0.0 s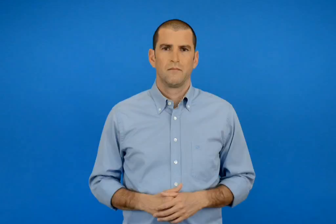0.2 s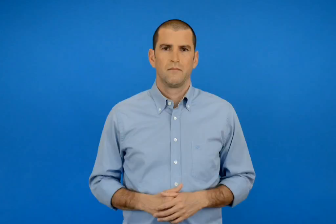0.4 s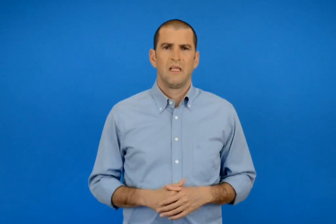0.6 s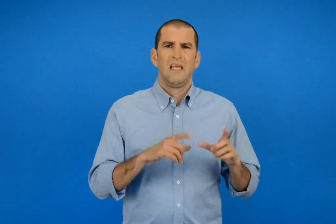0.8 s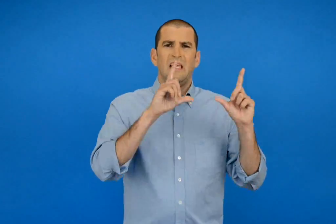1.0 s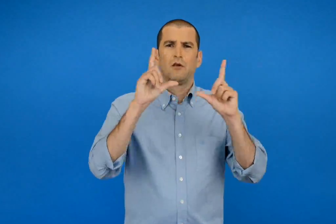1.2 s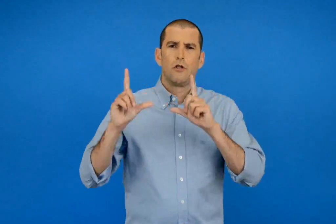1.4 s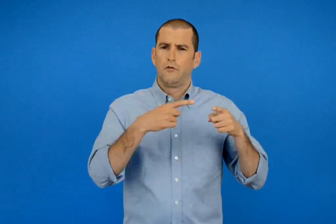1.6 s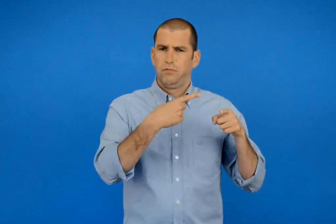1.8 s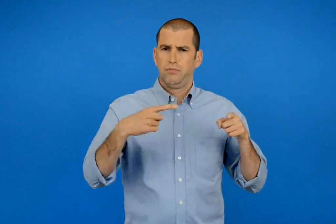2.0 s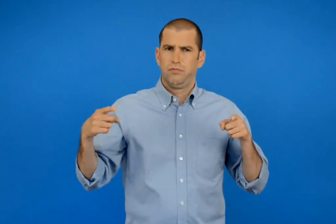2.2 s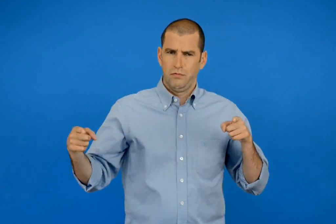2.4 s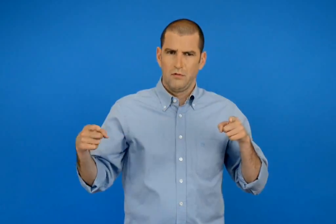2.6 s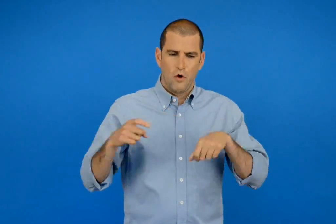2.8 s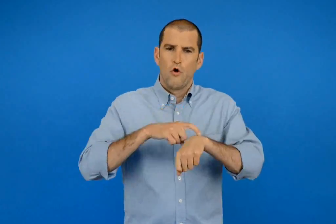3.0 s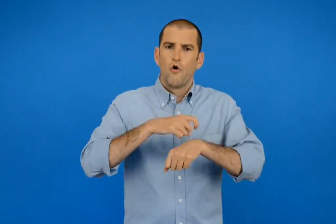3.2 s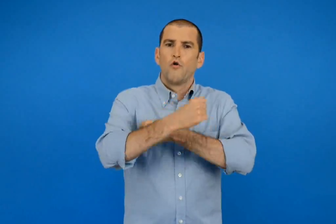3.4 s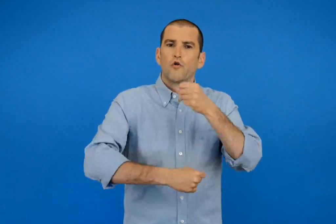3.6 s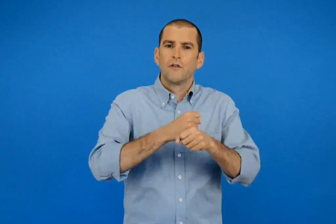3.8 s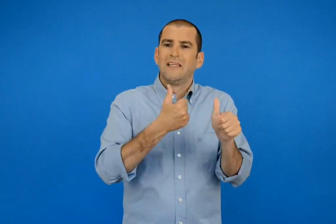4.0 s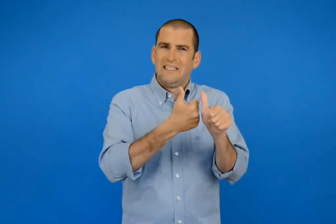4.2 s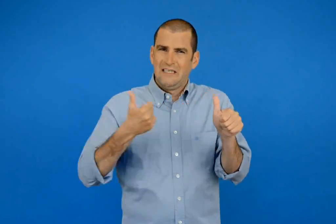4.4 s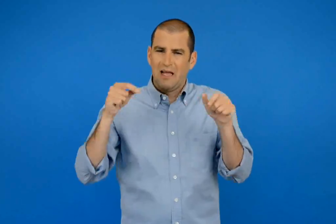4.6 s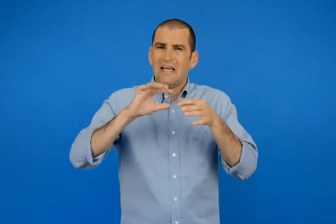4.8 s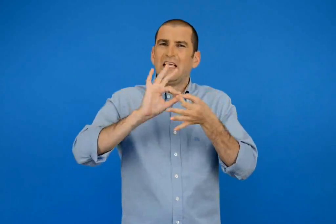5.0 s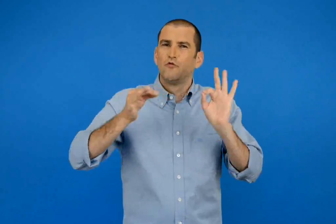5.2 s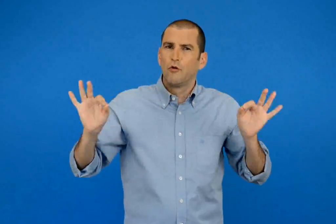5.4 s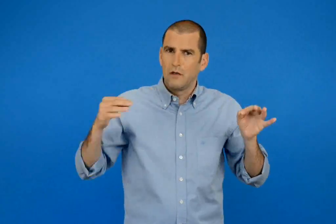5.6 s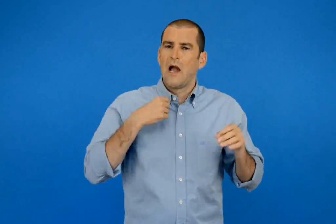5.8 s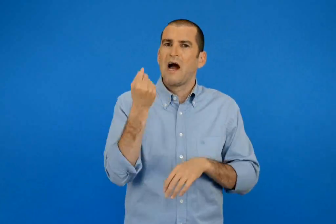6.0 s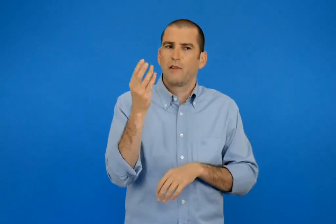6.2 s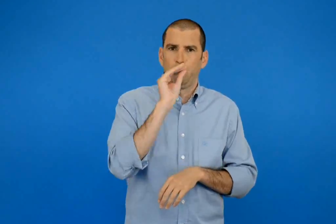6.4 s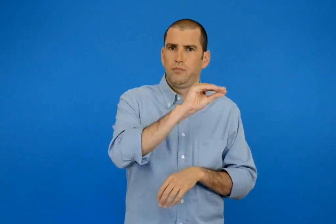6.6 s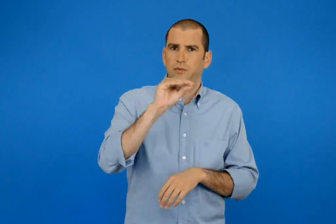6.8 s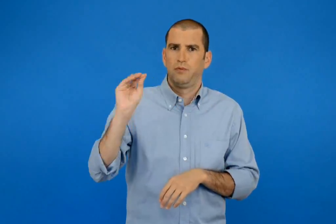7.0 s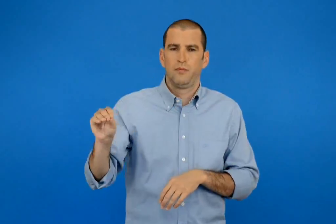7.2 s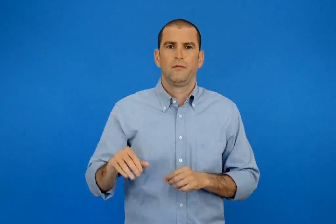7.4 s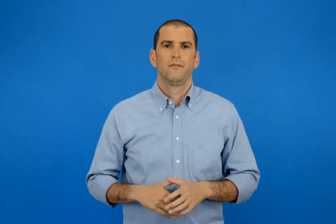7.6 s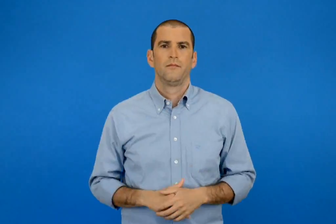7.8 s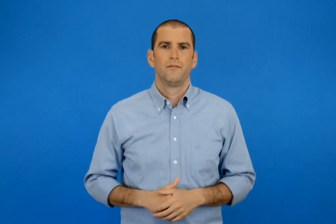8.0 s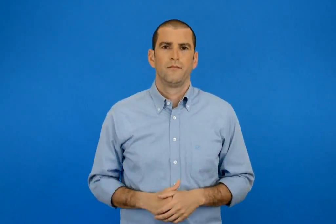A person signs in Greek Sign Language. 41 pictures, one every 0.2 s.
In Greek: βάζω αριθμούς στις εικόνες κάθε ιστορίας για να δείξω τη χρονική σειρά τους
